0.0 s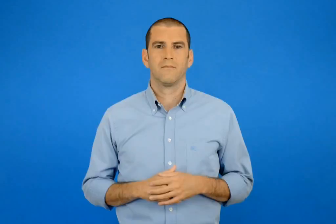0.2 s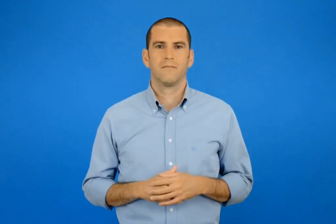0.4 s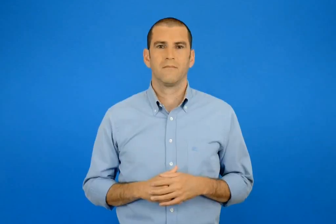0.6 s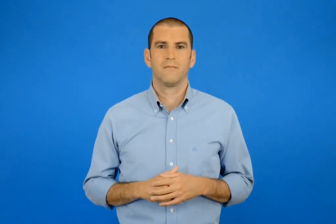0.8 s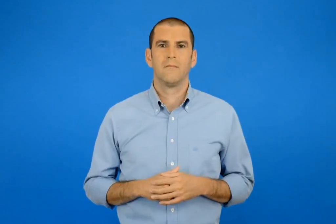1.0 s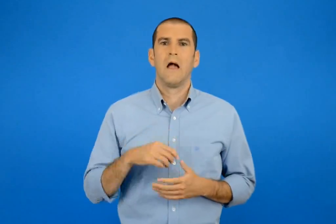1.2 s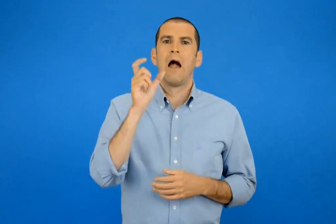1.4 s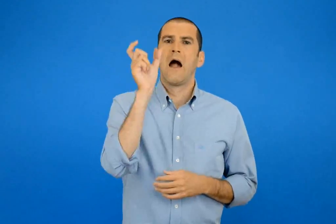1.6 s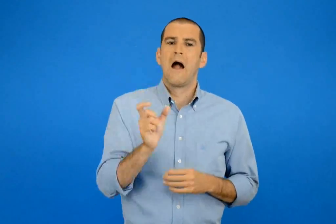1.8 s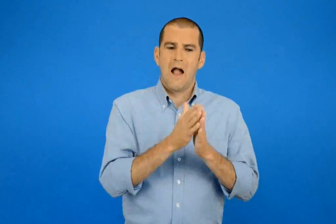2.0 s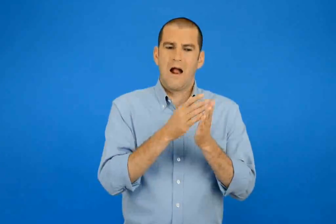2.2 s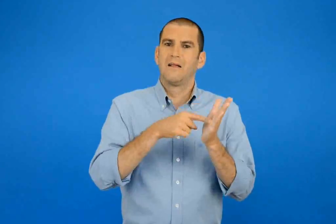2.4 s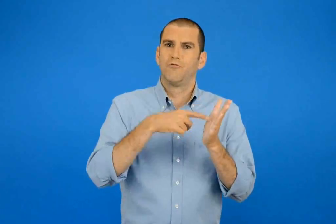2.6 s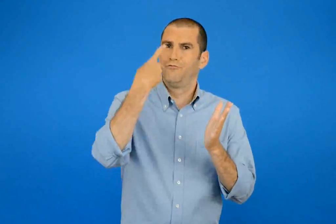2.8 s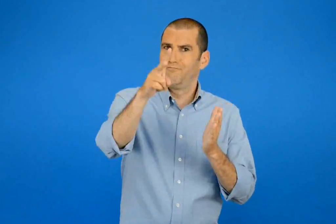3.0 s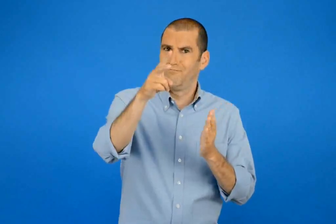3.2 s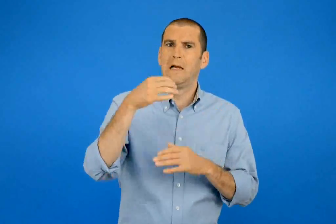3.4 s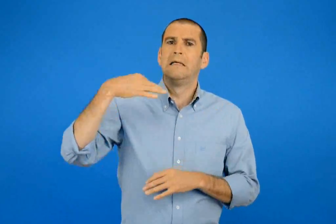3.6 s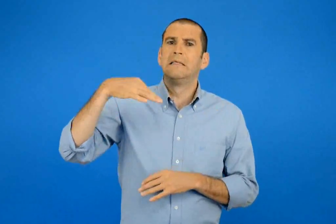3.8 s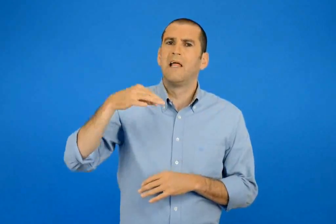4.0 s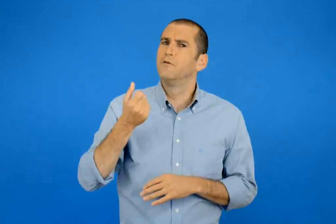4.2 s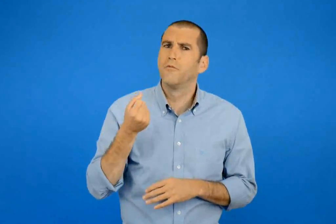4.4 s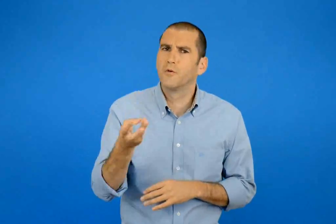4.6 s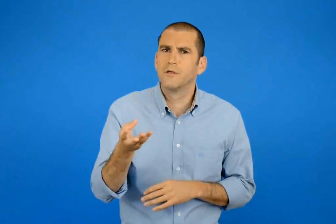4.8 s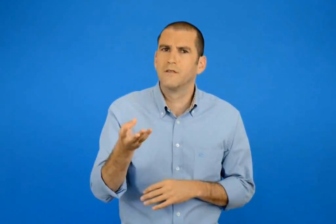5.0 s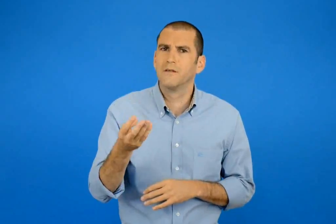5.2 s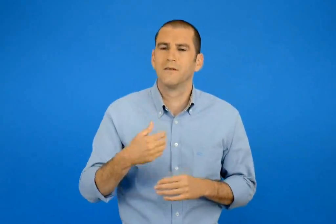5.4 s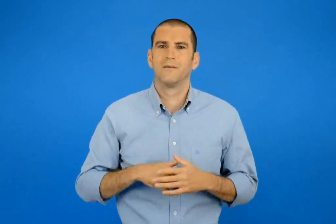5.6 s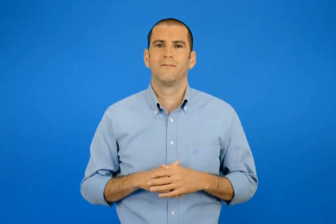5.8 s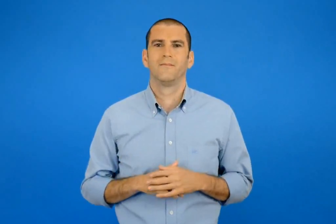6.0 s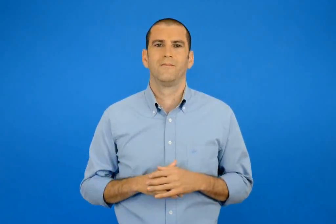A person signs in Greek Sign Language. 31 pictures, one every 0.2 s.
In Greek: πόσες σελίδες έχει το λεξικό σου ;
